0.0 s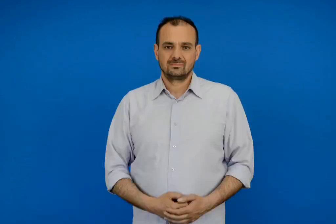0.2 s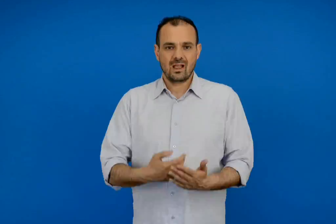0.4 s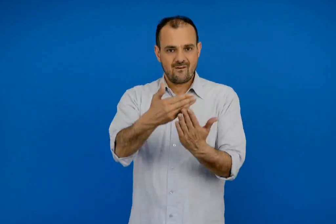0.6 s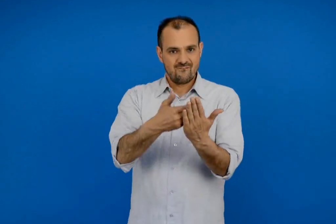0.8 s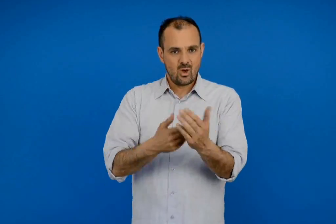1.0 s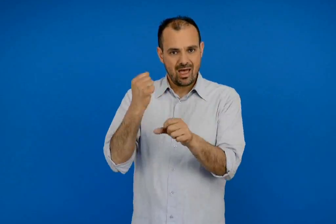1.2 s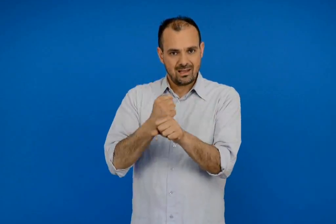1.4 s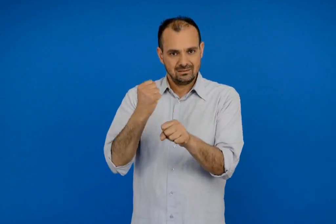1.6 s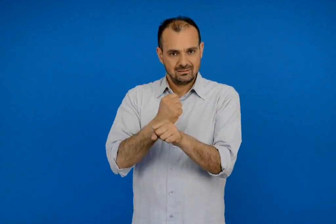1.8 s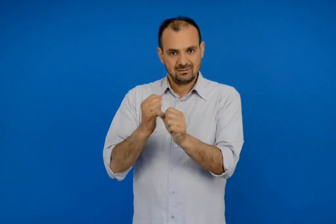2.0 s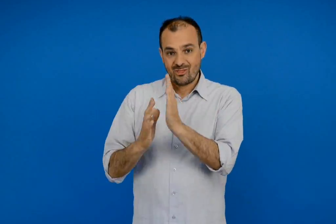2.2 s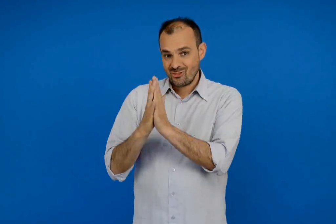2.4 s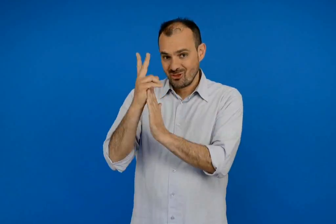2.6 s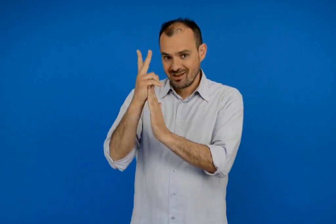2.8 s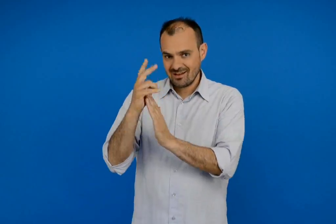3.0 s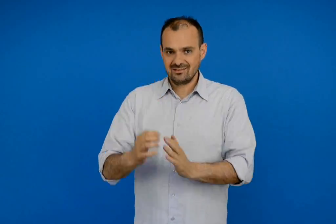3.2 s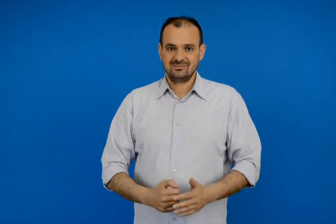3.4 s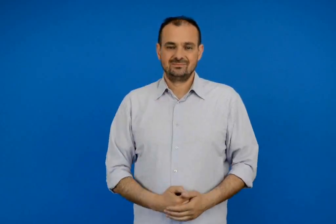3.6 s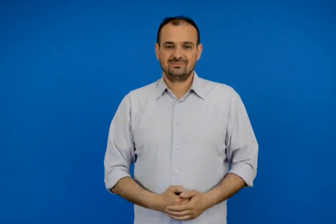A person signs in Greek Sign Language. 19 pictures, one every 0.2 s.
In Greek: φύλλο εργασίας 12
